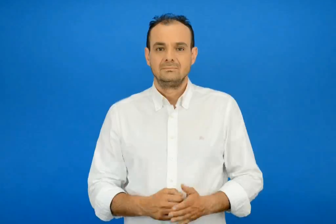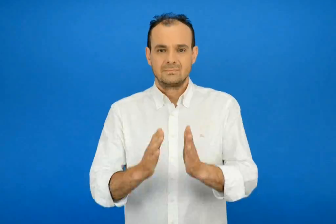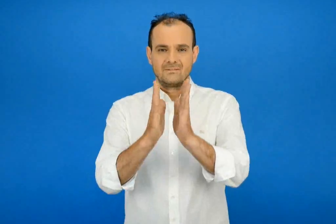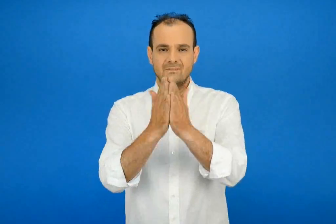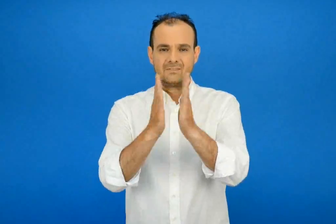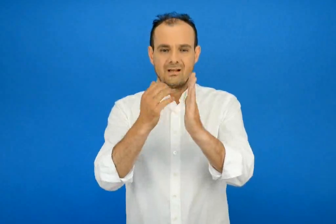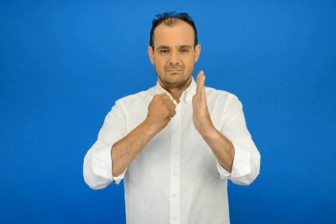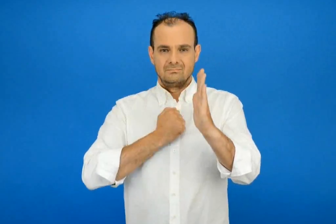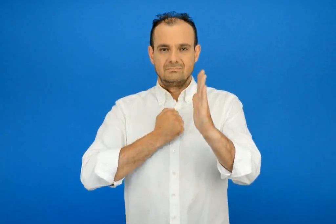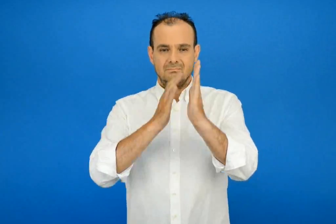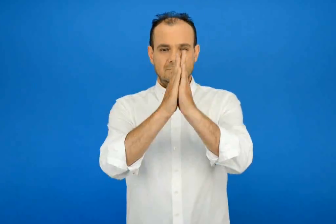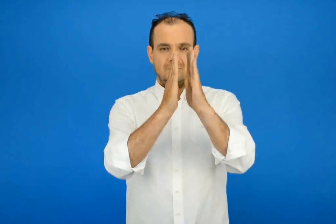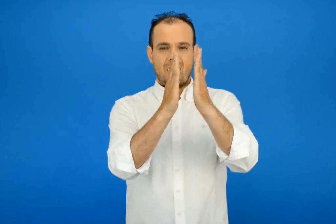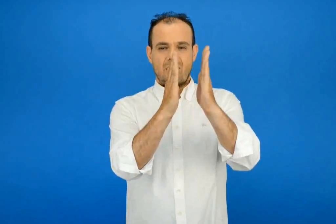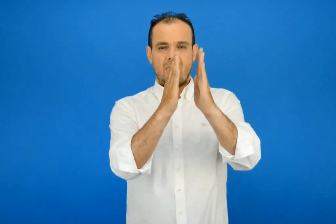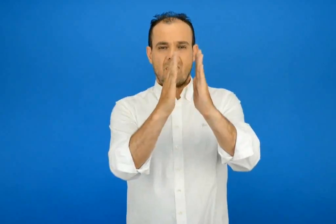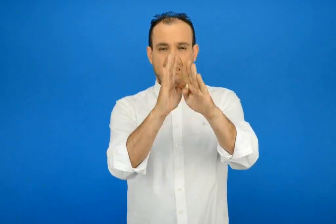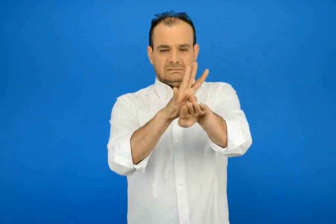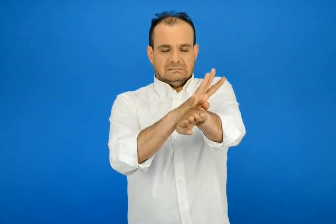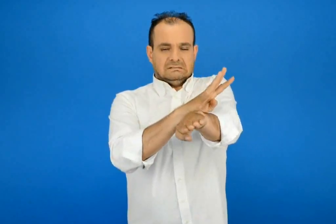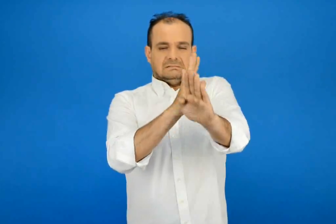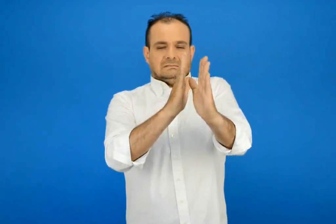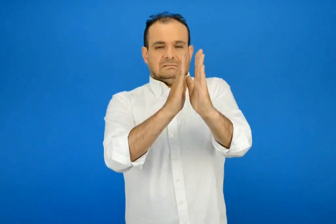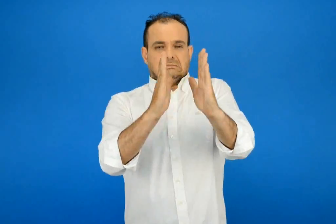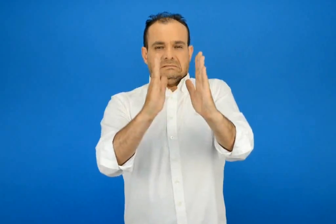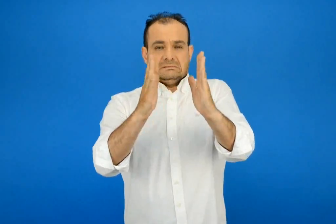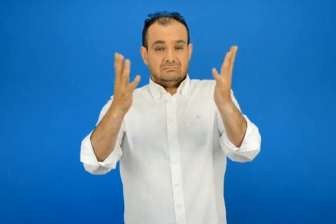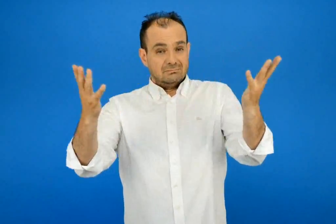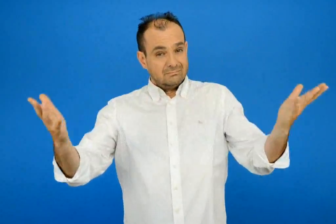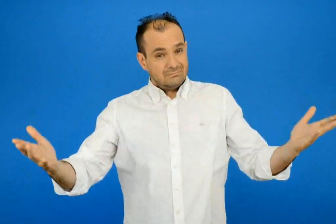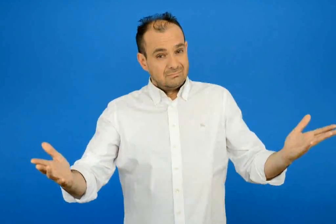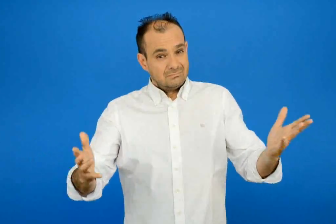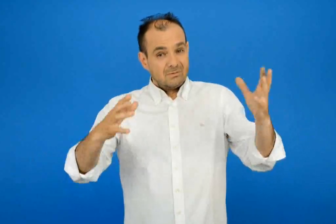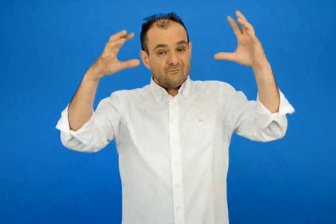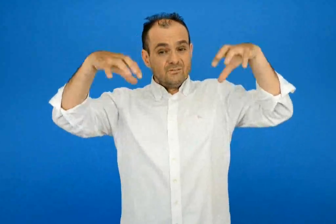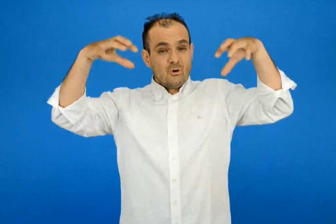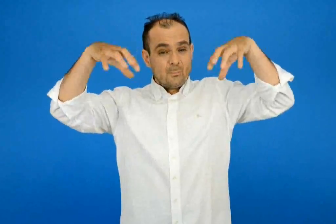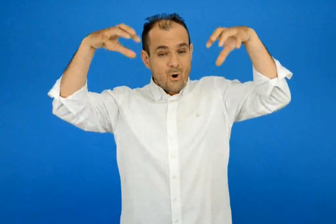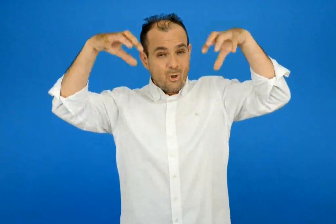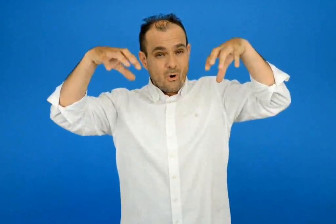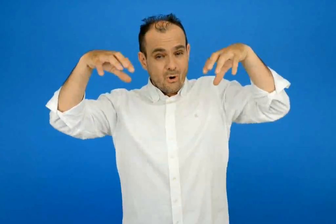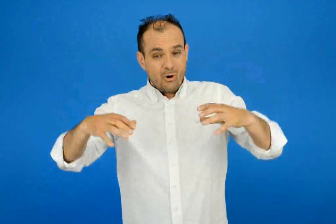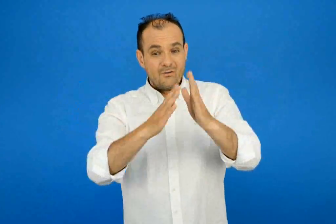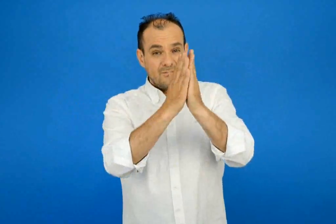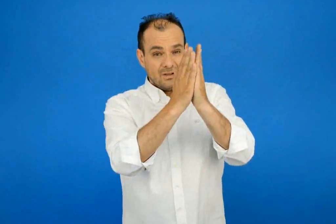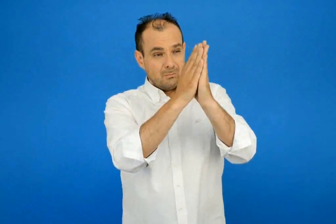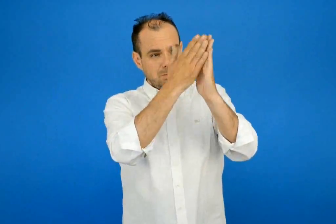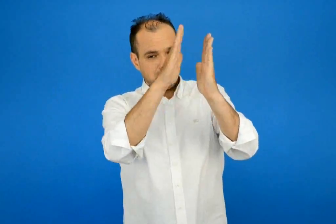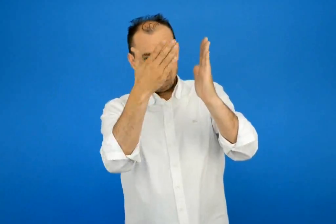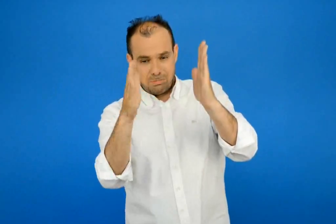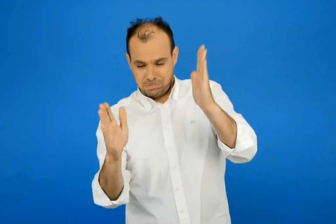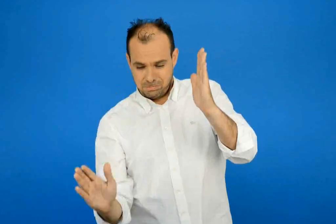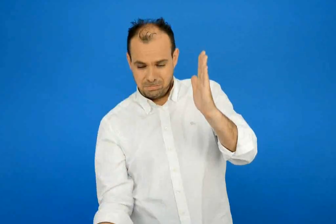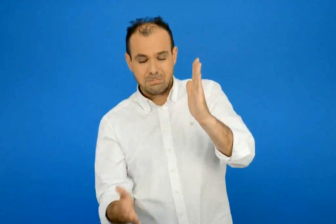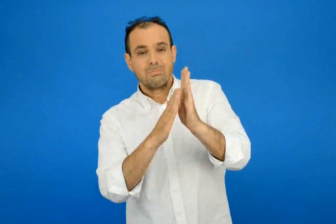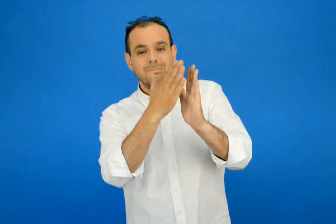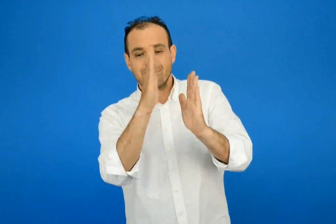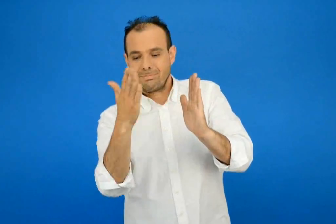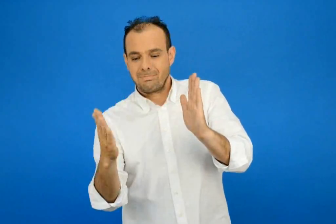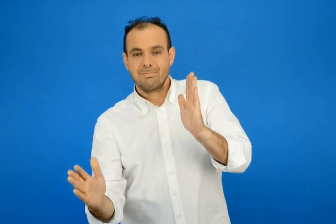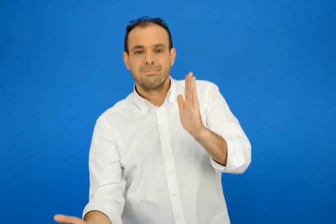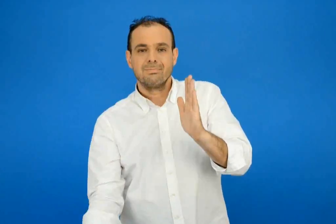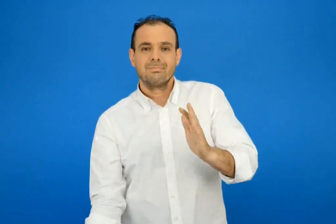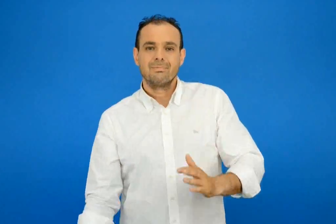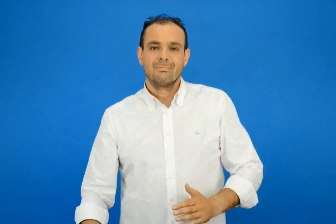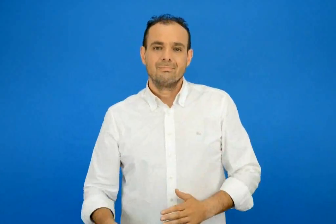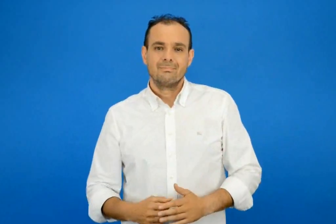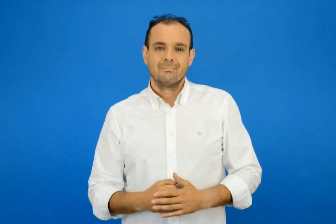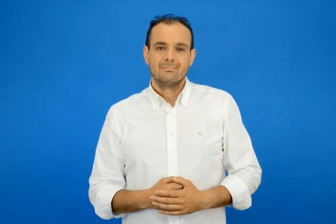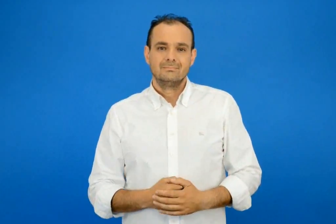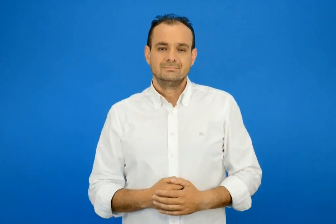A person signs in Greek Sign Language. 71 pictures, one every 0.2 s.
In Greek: τρέμουν τα βιβλία μου τα πιάνει ανατριχίλα μήπως και το φθινόπωρο τους πέσουνε τα φύλλα
